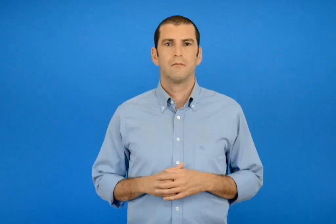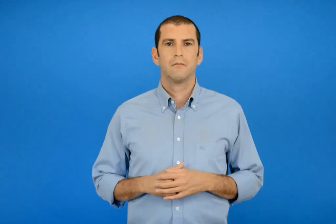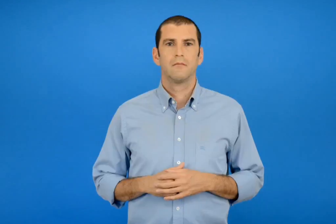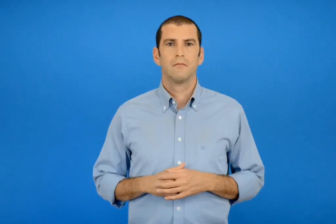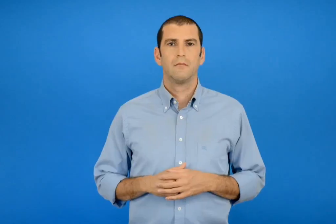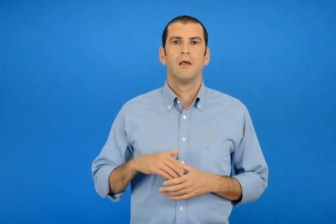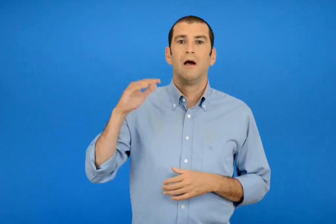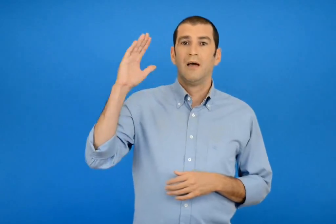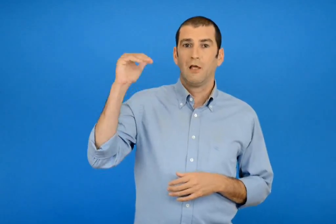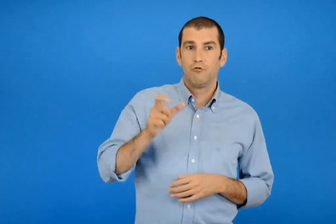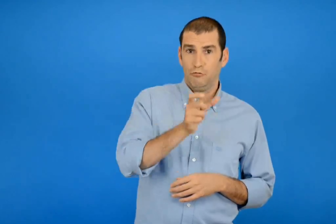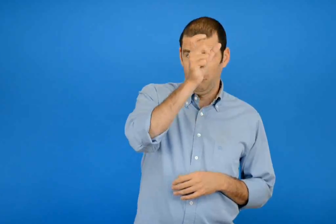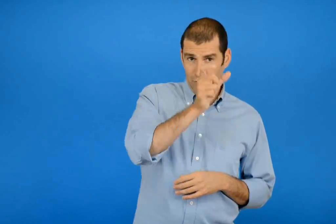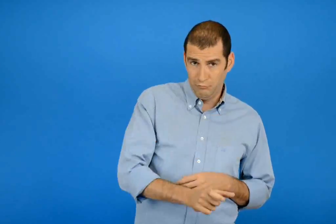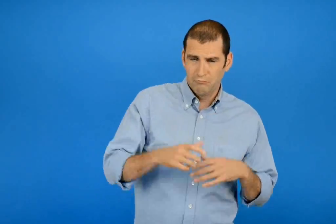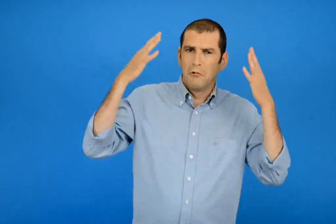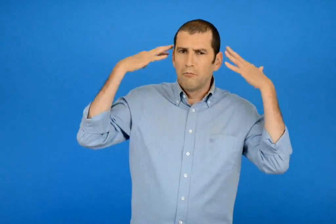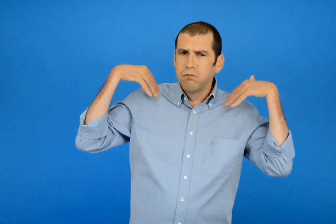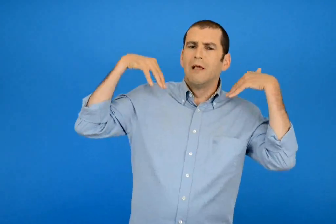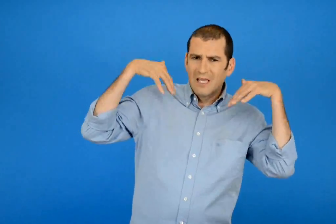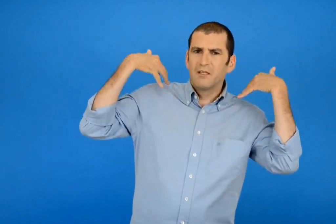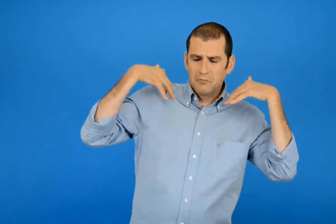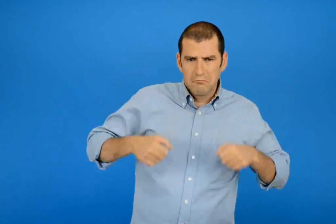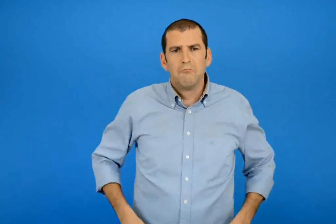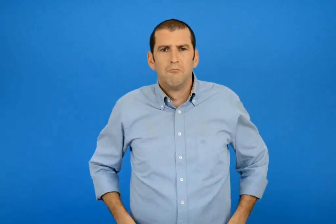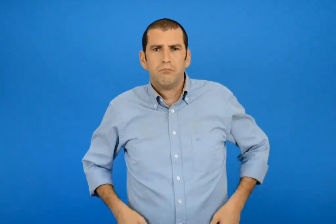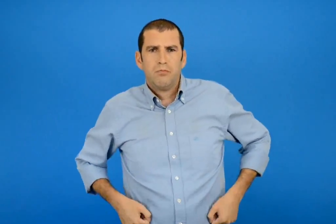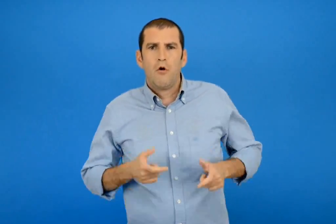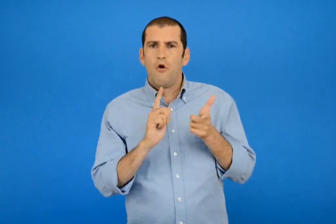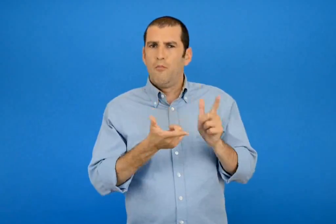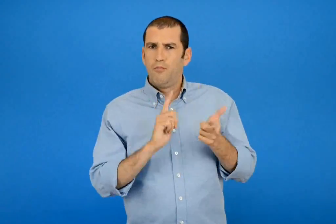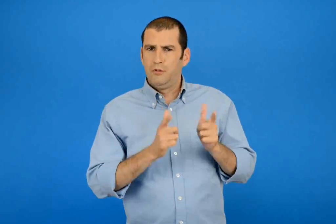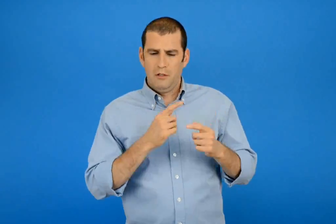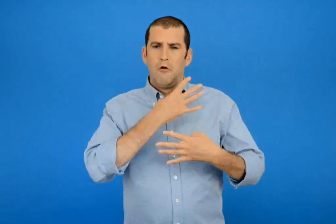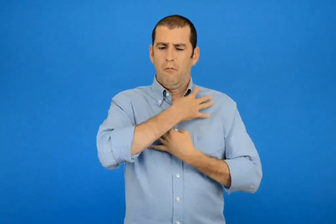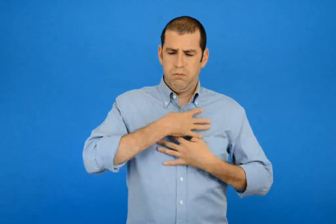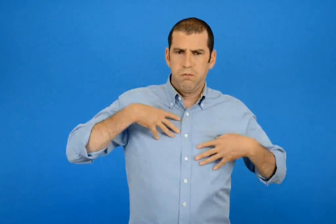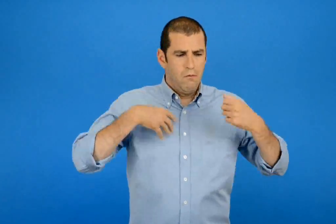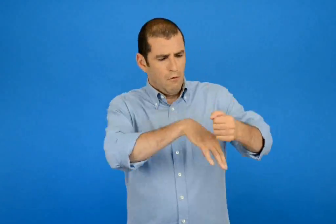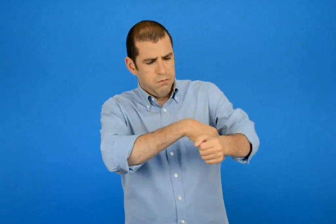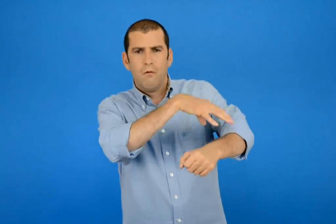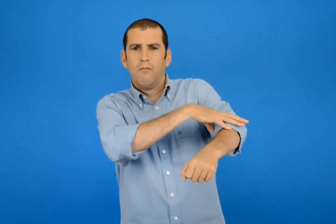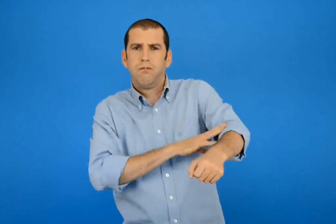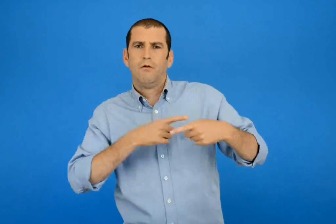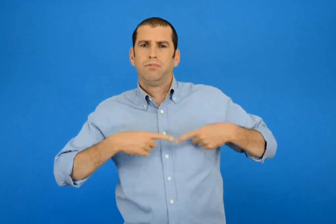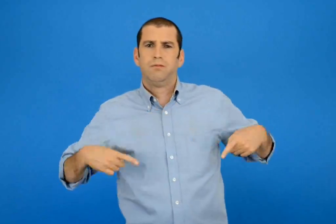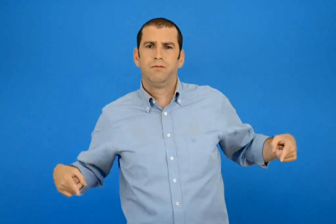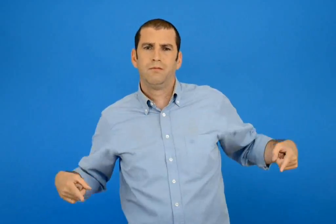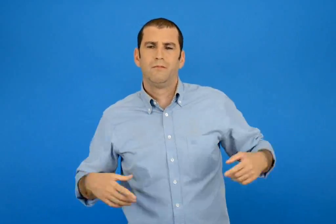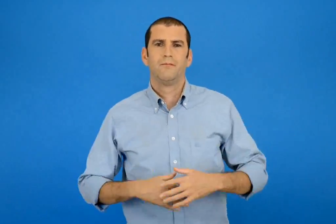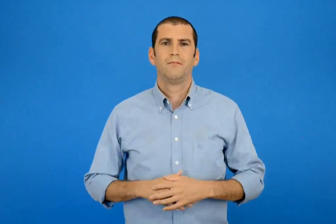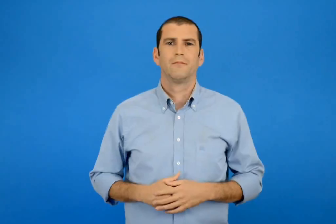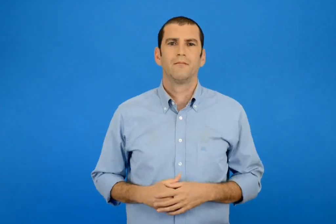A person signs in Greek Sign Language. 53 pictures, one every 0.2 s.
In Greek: ο ιούλιος ο χίπης με μπλου τζιν και χαϊμαλιά
